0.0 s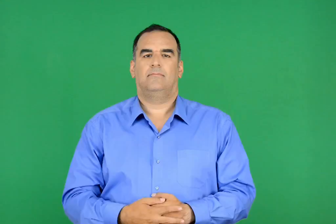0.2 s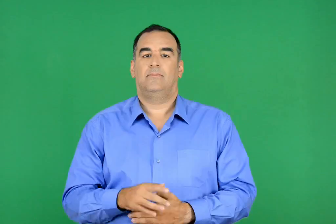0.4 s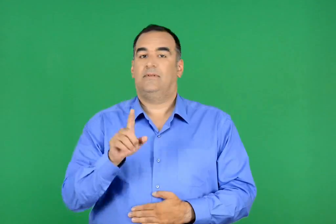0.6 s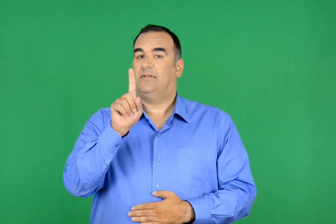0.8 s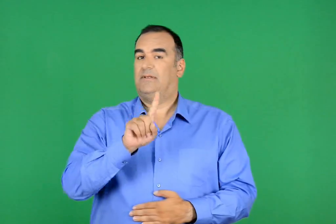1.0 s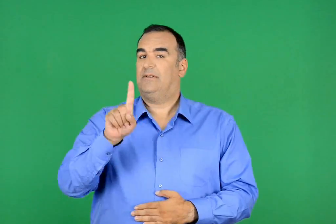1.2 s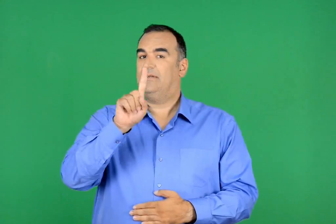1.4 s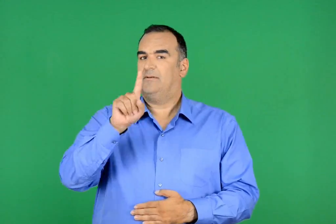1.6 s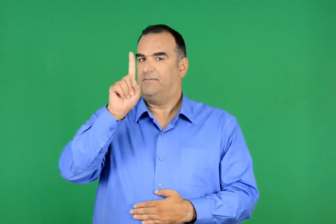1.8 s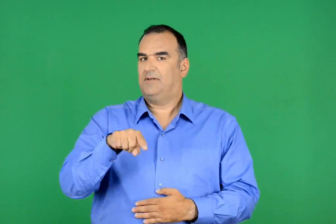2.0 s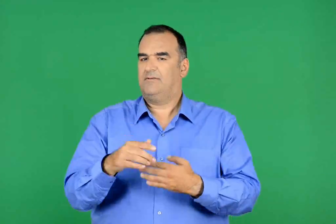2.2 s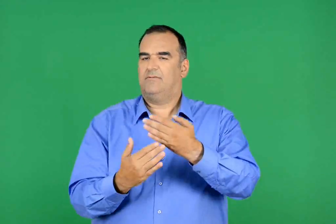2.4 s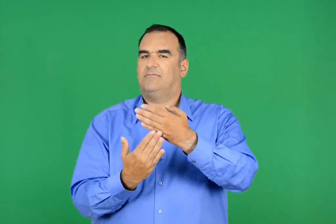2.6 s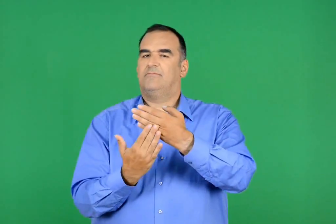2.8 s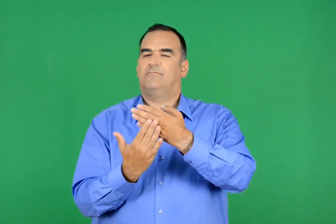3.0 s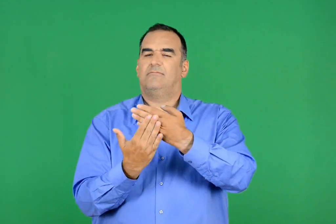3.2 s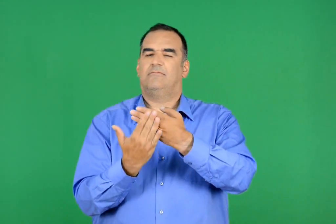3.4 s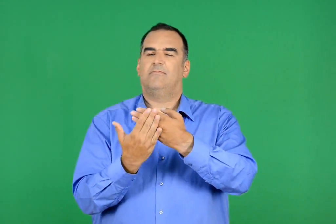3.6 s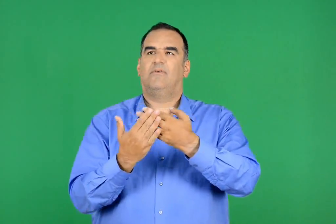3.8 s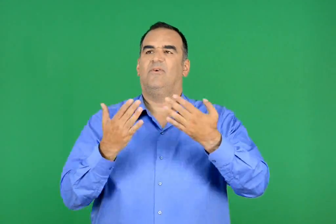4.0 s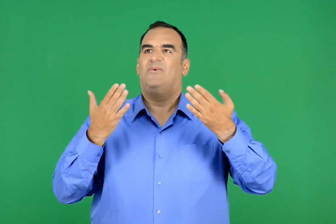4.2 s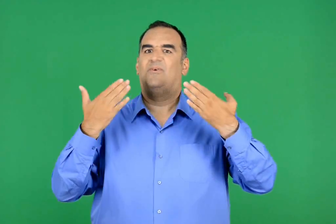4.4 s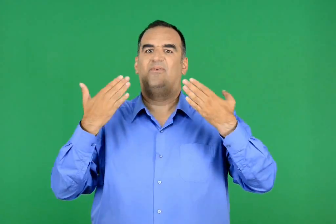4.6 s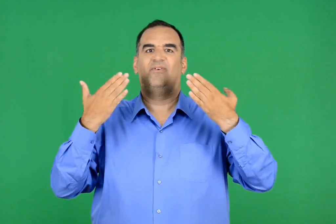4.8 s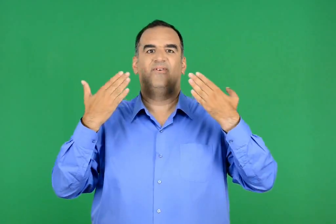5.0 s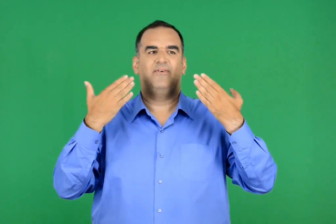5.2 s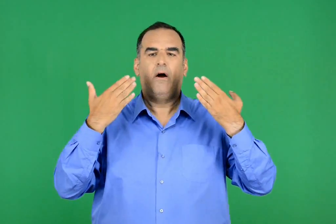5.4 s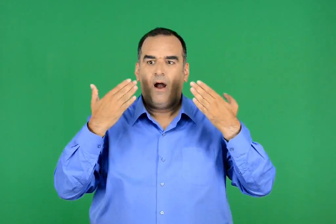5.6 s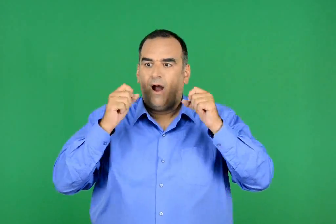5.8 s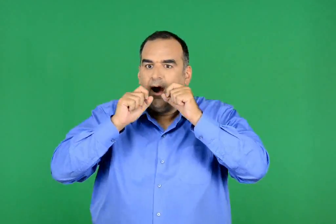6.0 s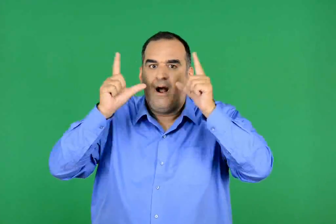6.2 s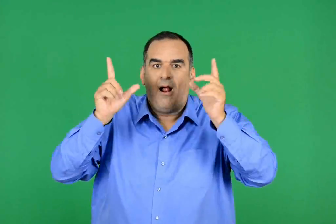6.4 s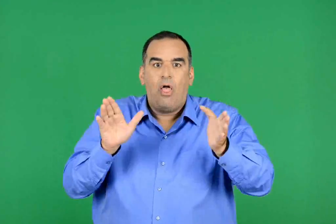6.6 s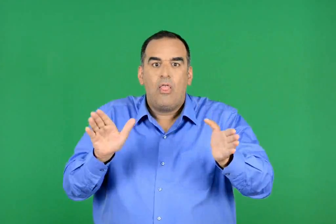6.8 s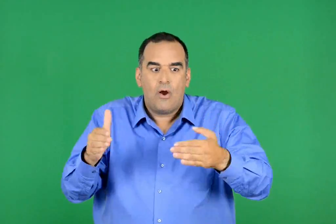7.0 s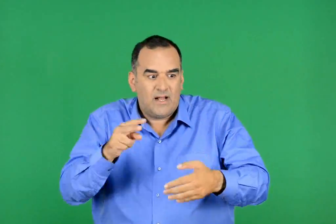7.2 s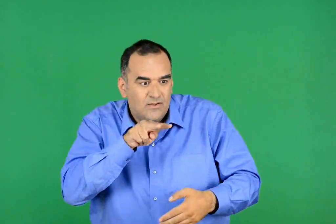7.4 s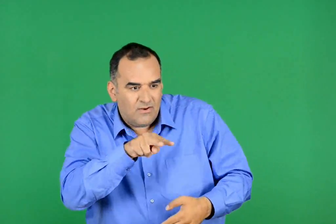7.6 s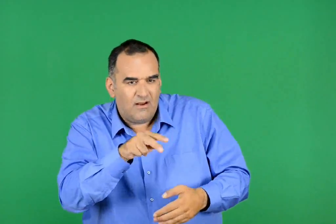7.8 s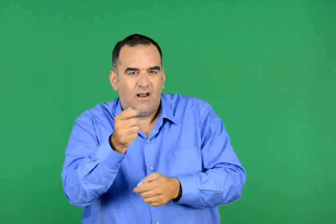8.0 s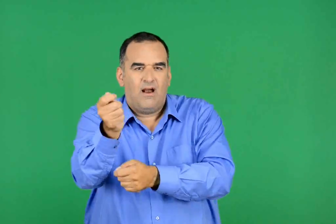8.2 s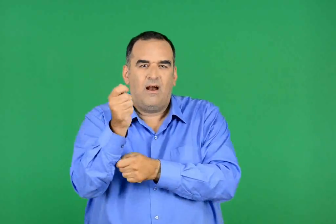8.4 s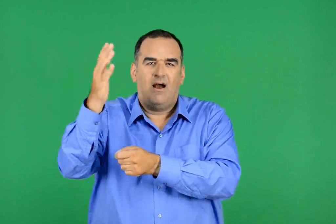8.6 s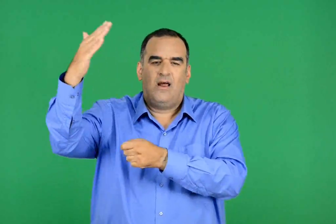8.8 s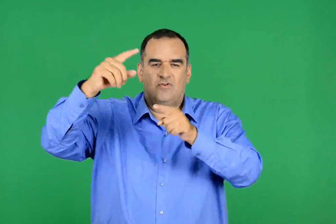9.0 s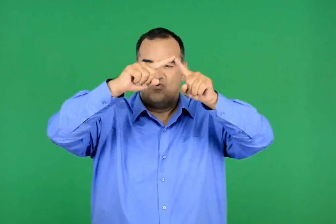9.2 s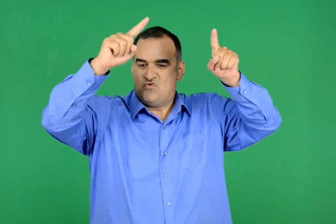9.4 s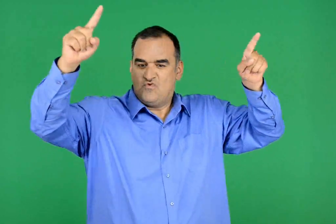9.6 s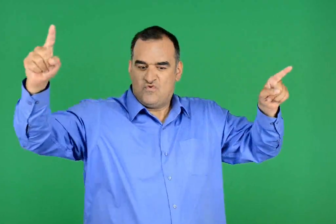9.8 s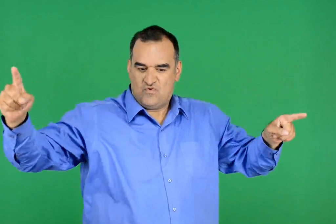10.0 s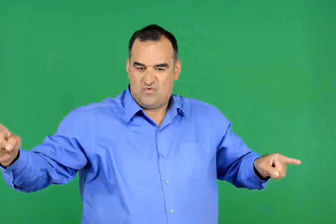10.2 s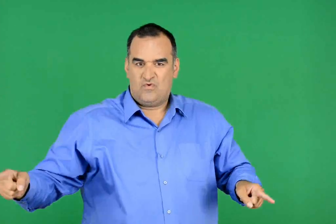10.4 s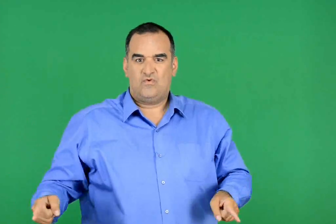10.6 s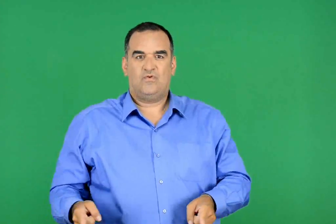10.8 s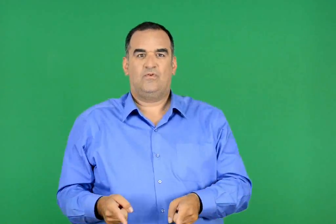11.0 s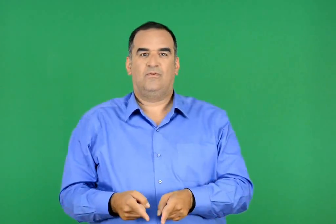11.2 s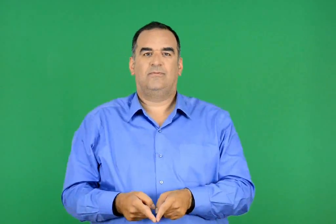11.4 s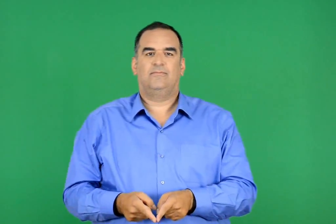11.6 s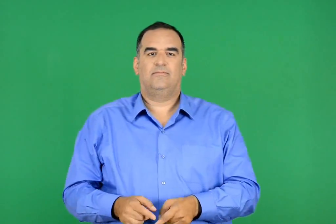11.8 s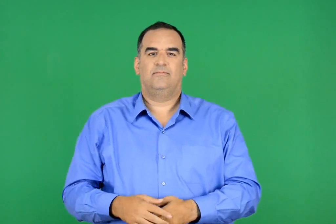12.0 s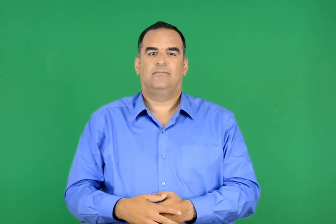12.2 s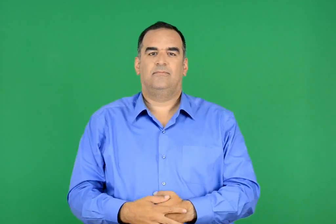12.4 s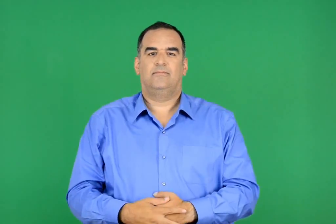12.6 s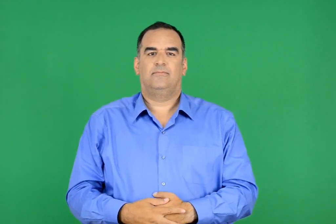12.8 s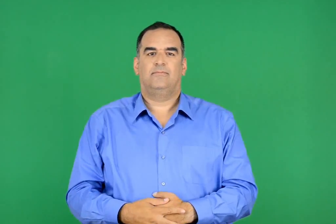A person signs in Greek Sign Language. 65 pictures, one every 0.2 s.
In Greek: ξημέρωσε κυριακή. ανοιξιάτικη δροσερή. τι έκπληξη , θεέ μου. στο δωμάτιό τους ένας μεγάλος χαρταετός
